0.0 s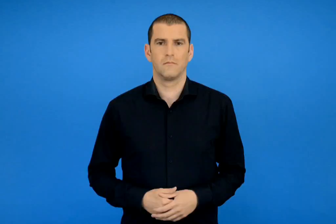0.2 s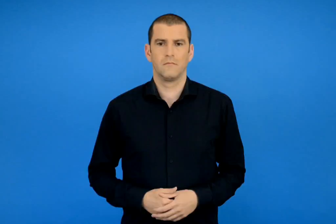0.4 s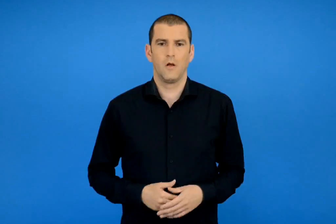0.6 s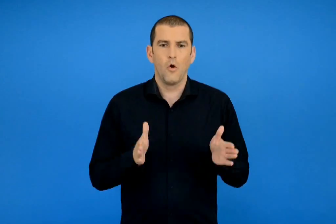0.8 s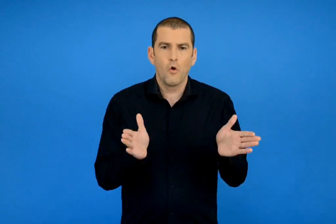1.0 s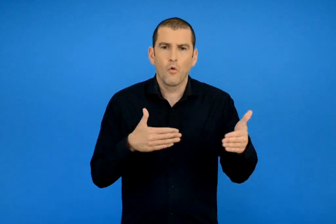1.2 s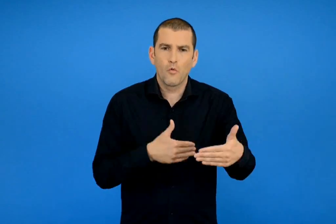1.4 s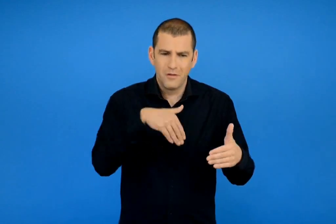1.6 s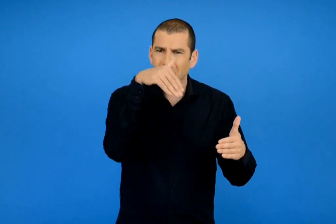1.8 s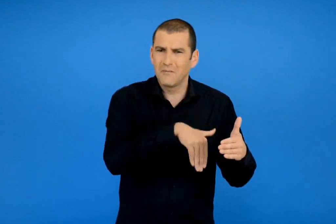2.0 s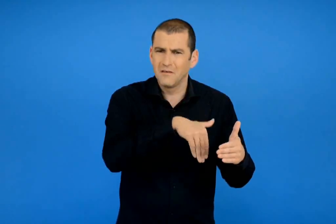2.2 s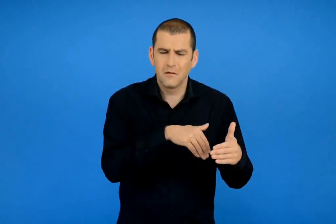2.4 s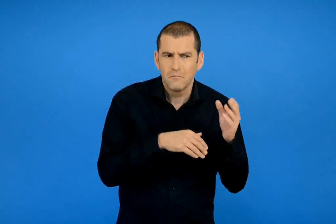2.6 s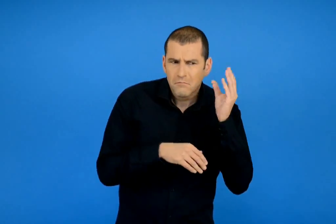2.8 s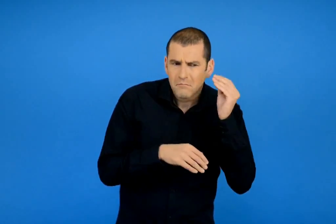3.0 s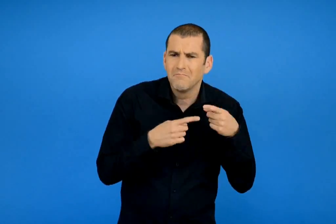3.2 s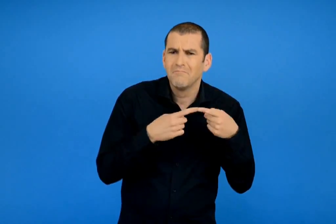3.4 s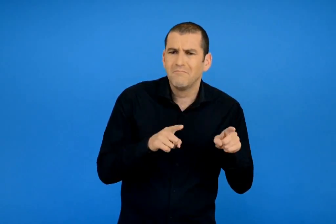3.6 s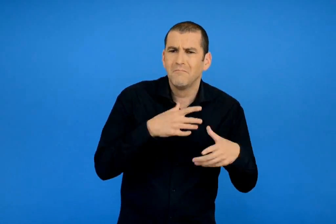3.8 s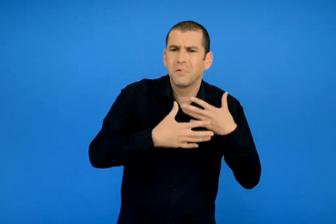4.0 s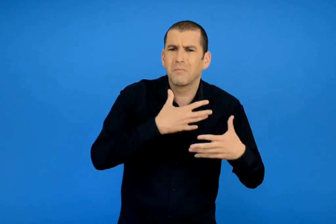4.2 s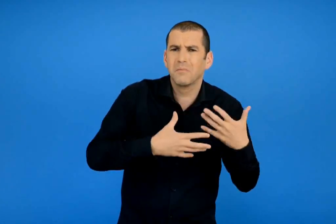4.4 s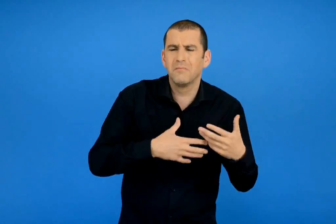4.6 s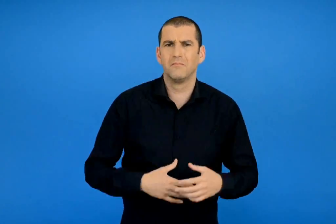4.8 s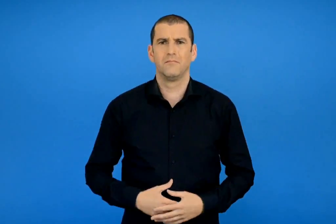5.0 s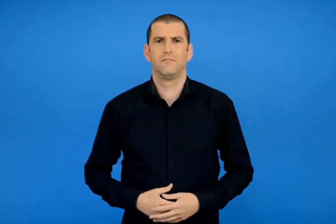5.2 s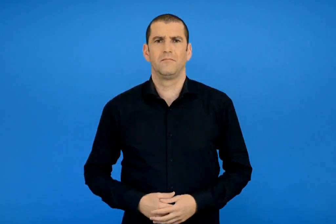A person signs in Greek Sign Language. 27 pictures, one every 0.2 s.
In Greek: ένας περίεργος θόρυβος ακουγόταν μέσα από το κουτί
